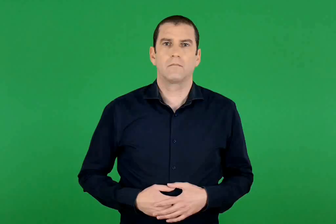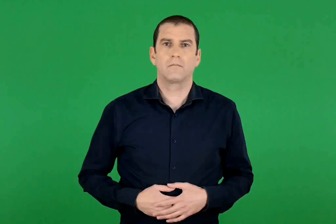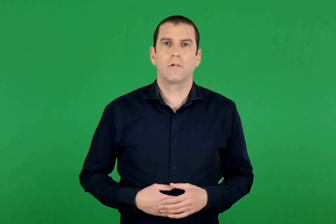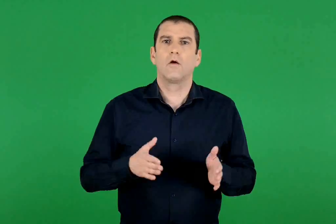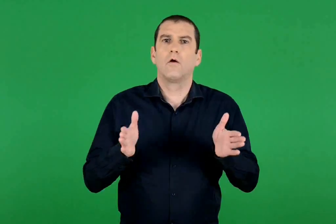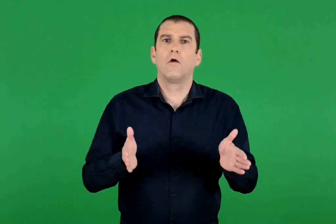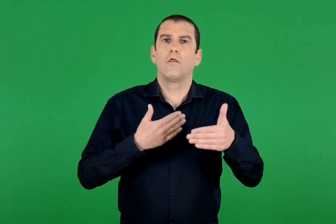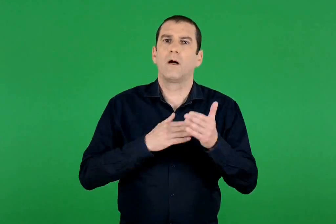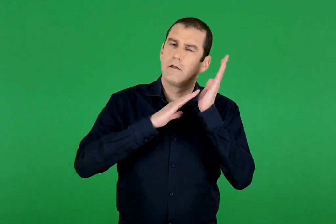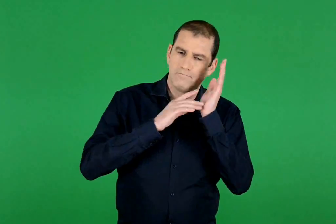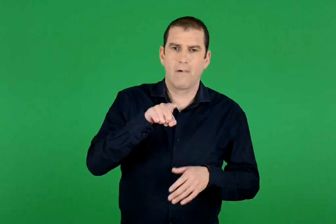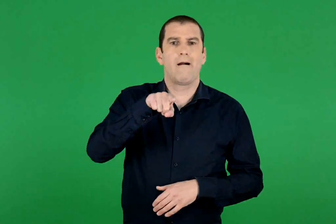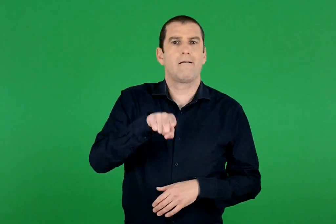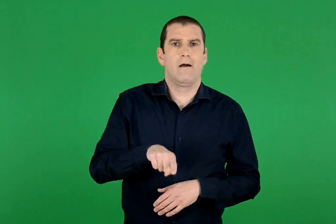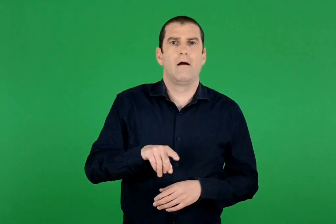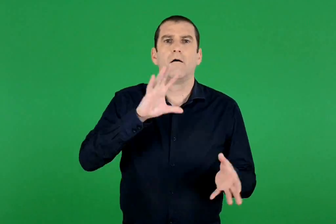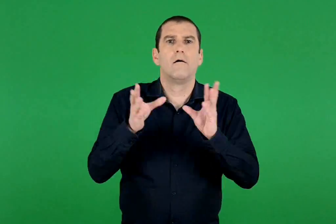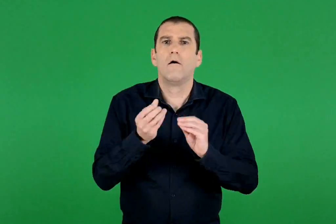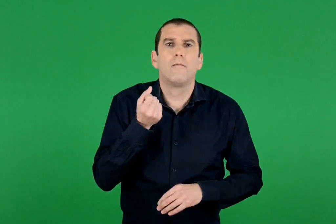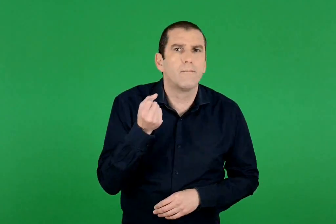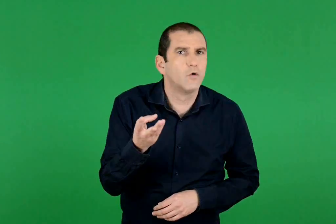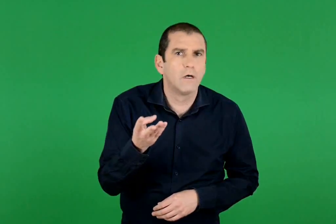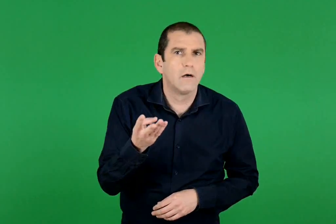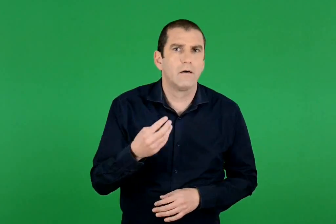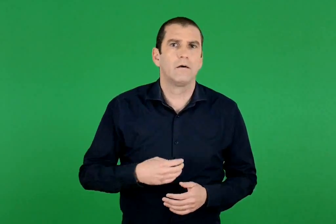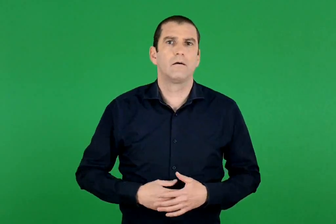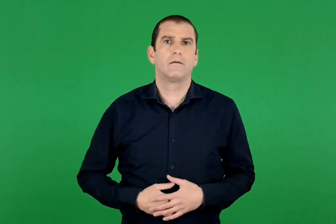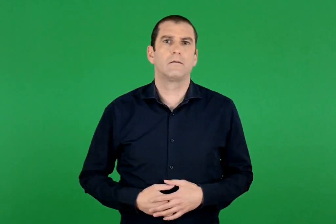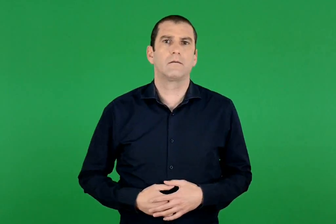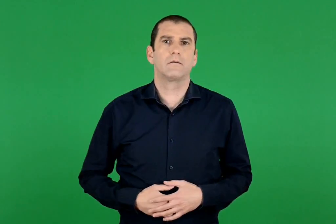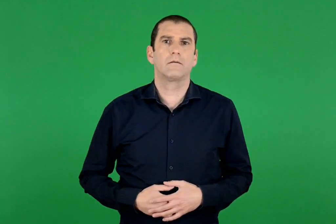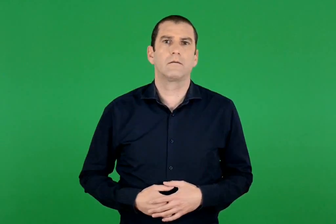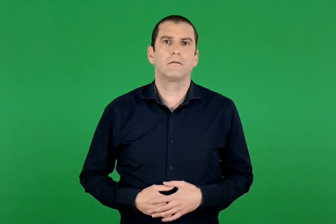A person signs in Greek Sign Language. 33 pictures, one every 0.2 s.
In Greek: πόσα είναι τα μονόκλινα δωμάτια ;
